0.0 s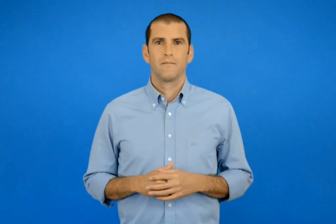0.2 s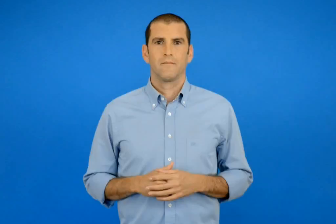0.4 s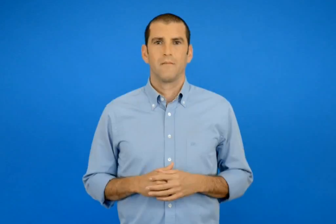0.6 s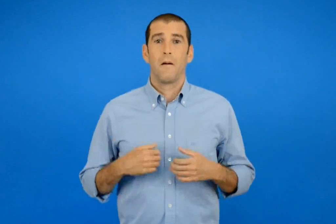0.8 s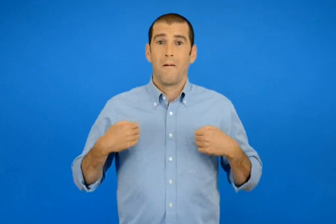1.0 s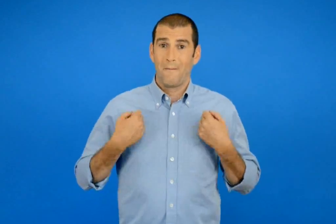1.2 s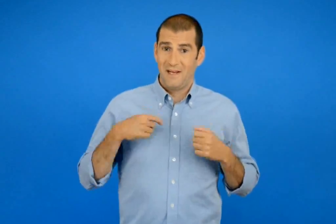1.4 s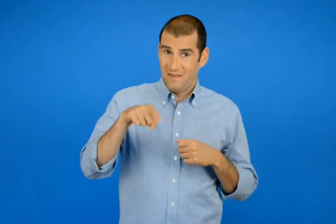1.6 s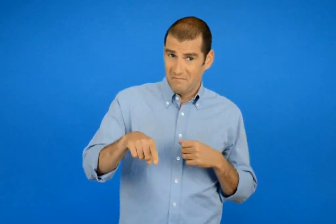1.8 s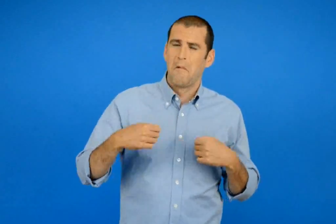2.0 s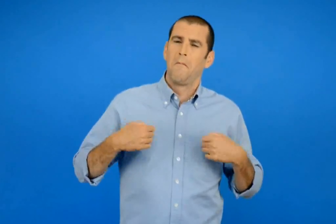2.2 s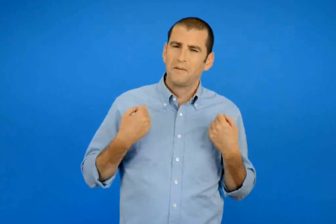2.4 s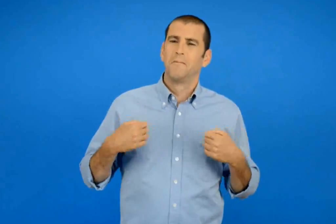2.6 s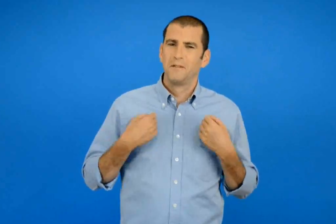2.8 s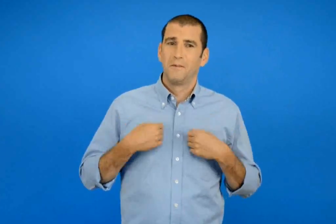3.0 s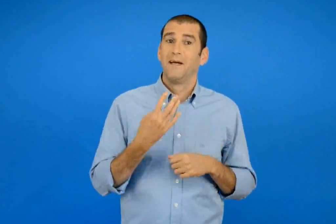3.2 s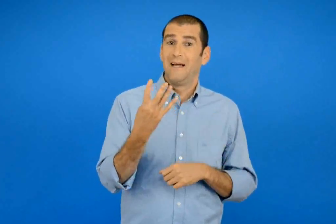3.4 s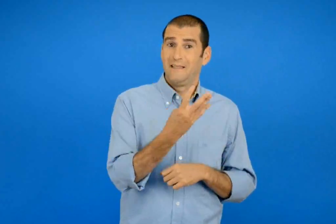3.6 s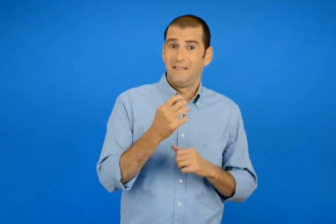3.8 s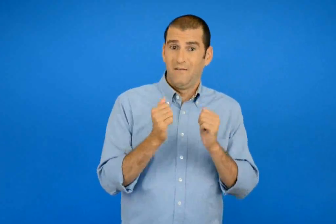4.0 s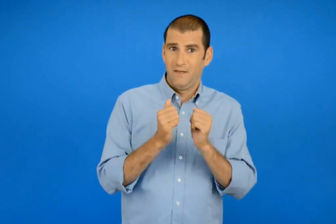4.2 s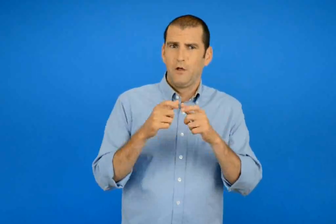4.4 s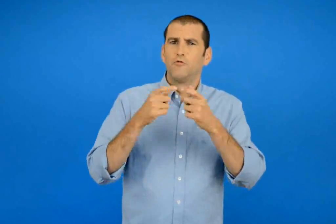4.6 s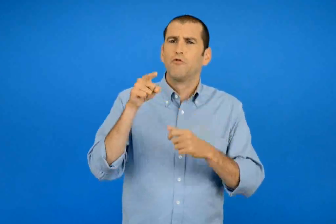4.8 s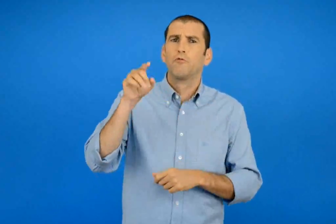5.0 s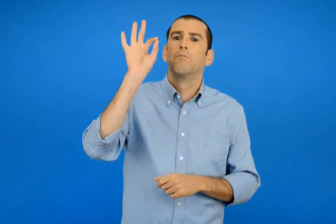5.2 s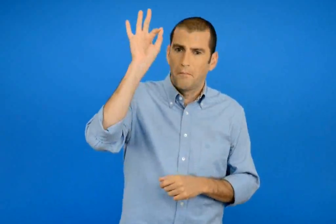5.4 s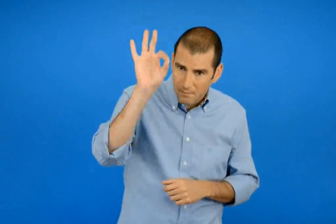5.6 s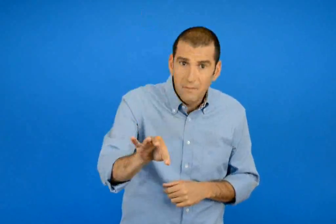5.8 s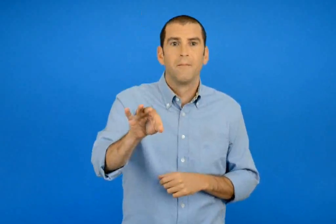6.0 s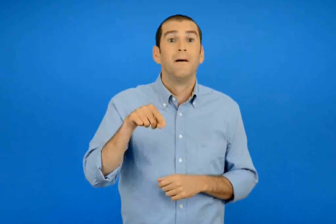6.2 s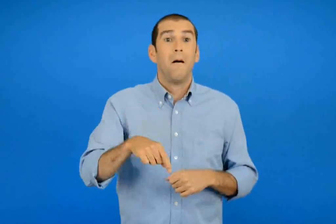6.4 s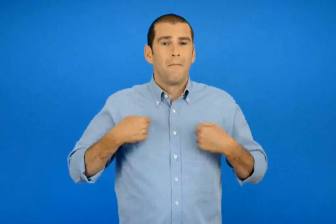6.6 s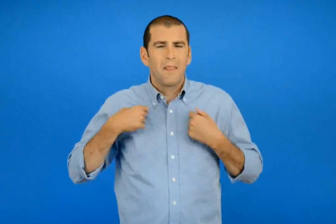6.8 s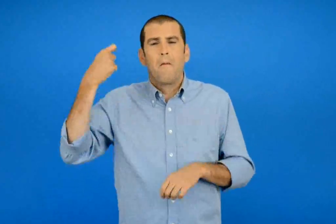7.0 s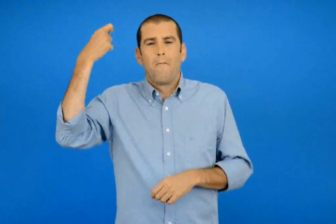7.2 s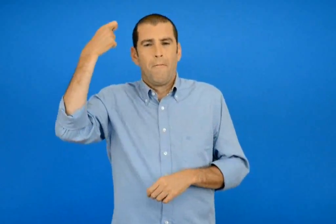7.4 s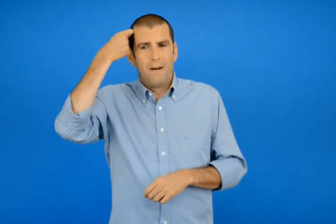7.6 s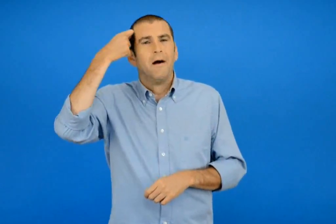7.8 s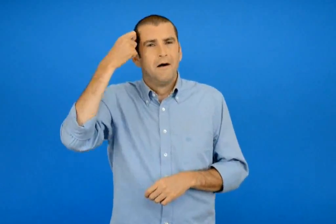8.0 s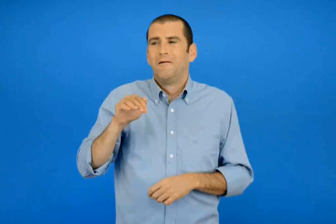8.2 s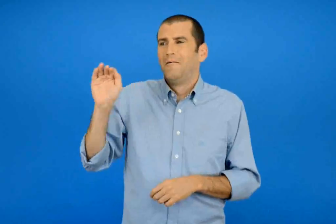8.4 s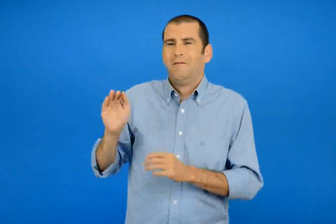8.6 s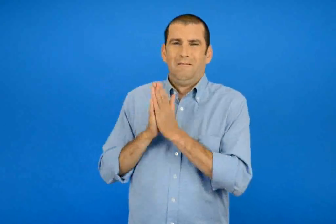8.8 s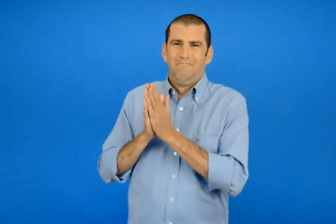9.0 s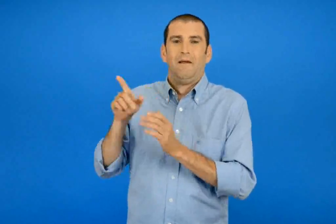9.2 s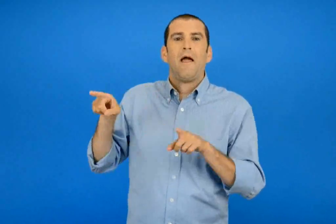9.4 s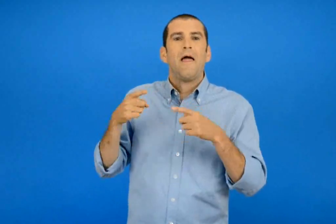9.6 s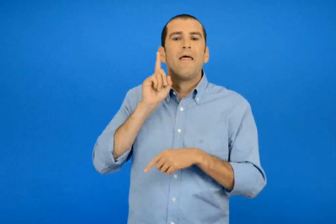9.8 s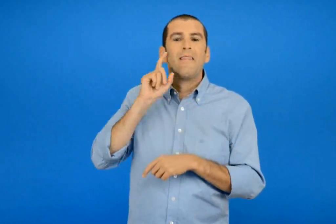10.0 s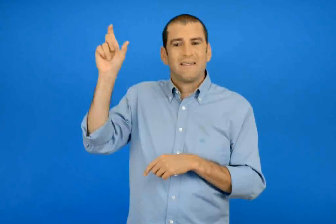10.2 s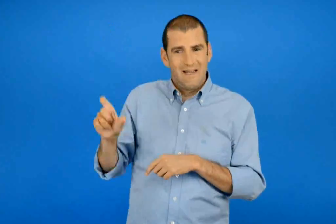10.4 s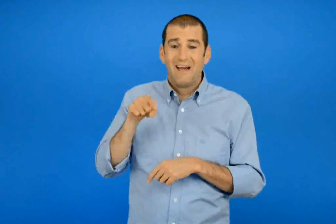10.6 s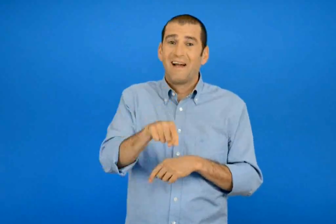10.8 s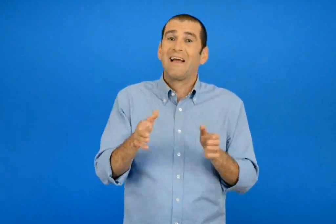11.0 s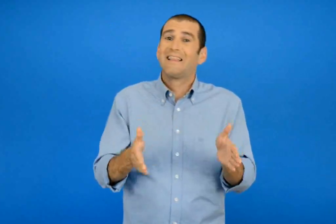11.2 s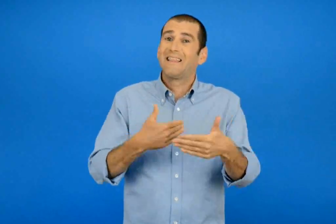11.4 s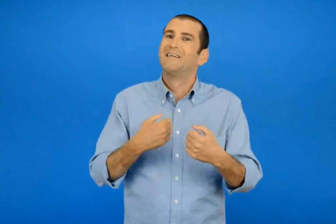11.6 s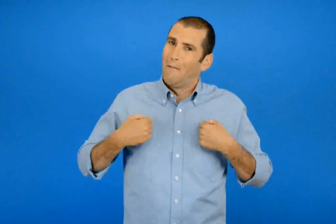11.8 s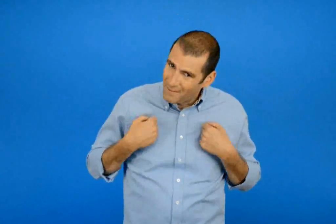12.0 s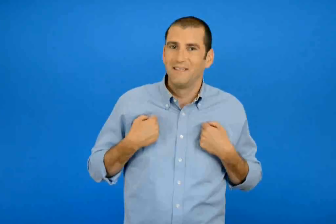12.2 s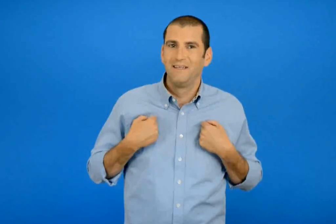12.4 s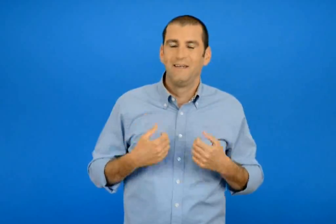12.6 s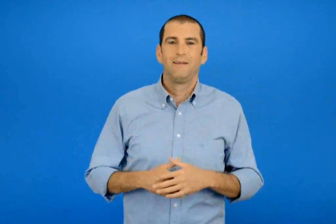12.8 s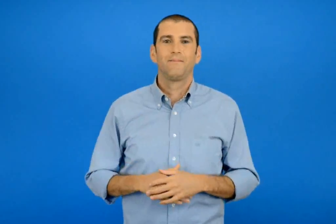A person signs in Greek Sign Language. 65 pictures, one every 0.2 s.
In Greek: παίζοντας αυτό το παιχνίδι οι τέσσερις φίλοι έφτασαν στο σχολείο τους άρεσε μάλιστα τόσο πολύ που ζήτησαν από τη δασκάλα τους να το παίξουν και στην τάξη
